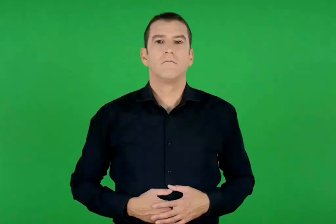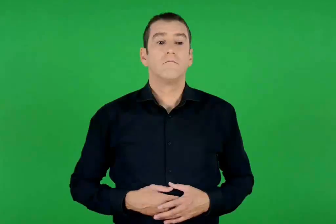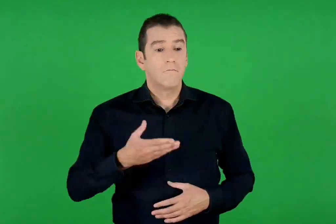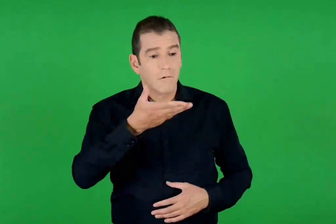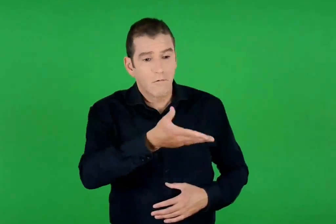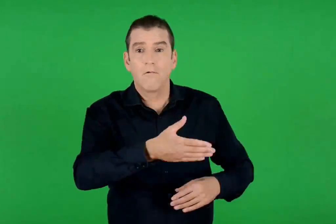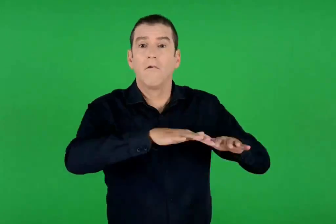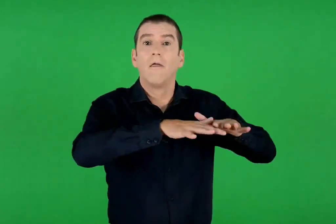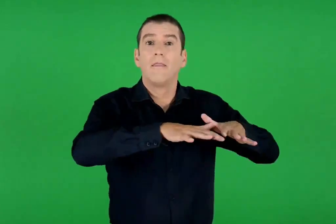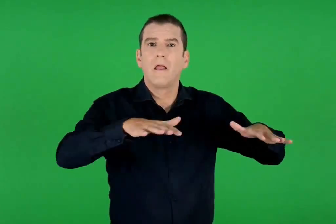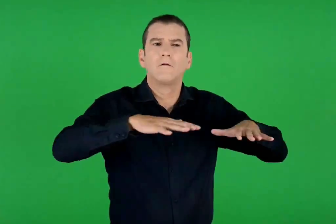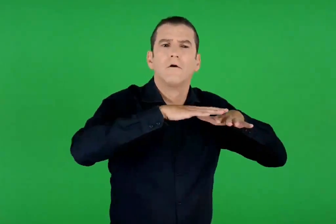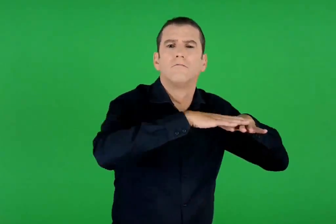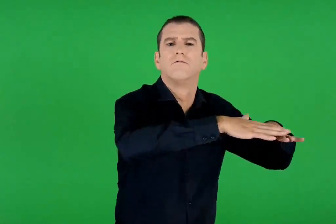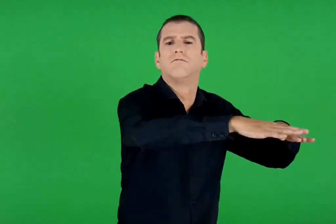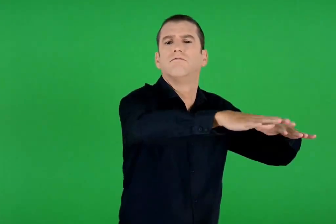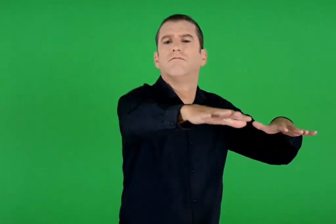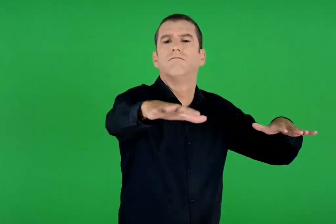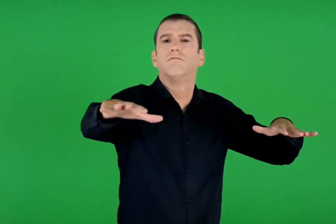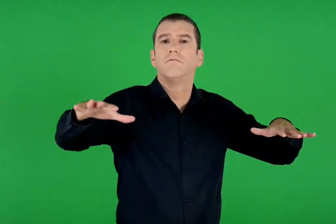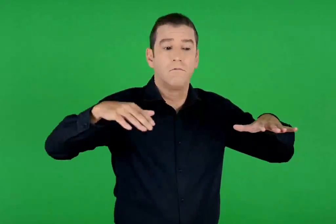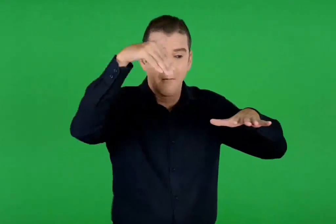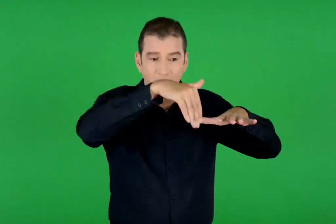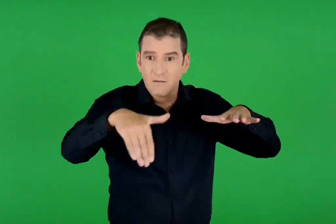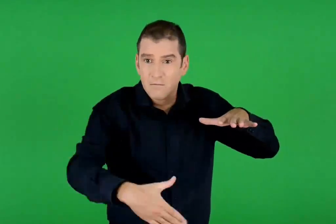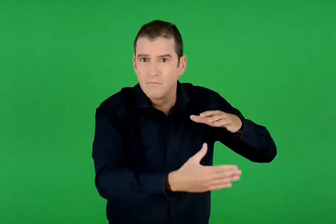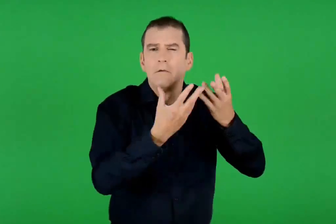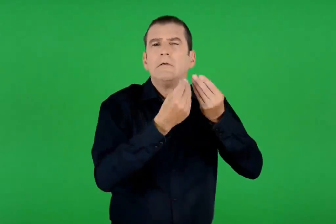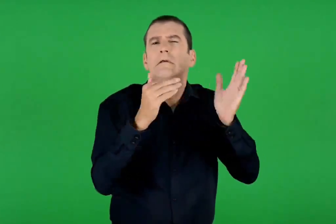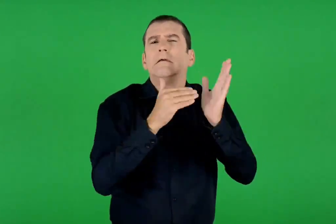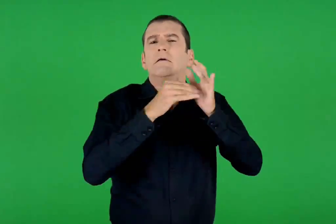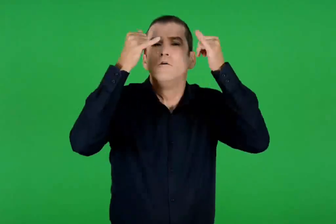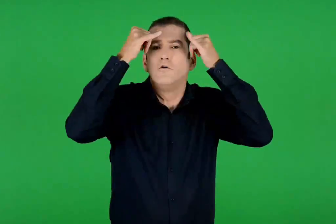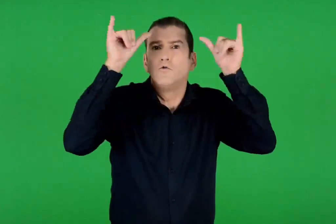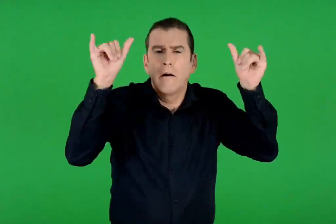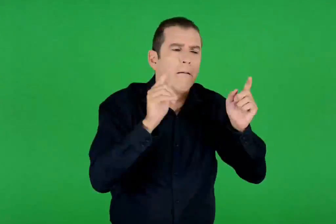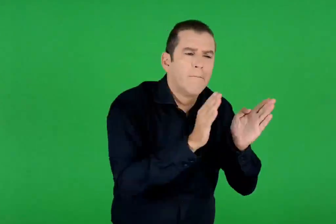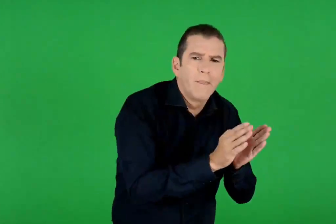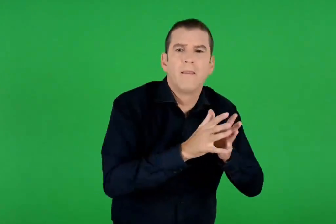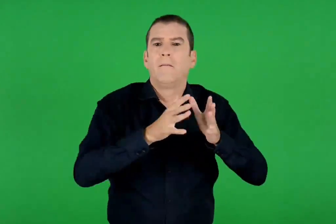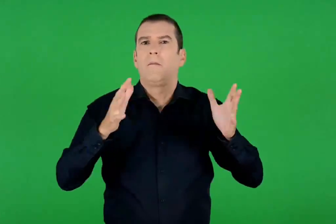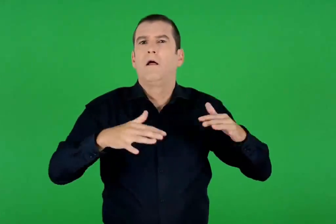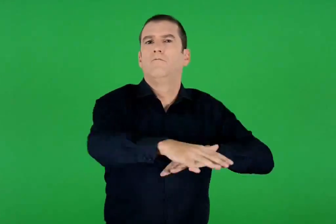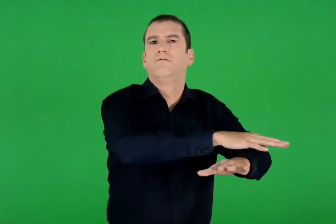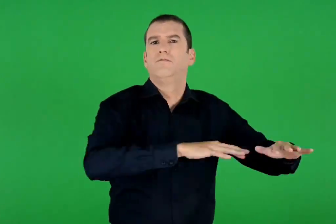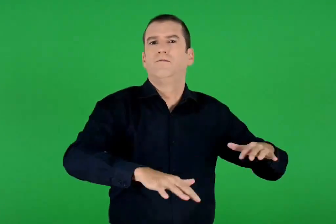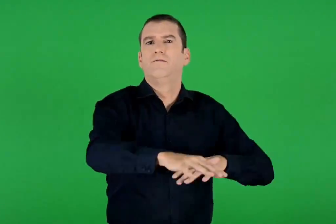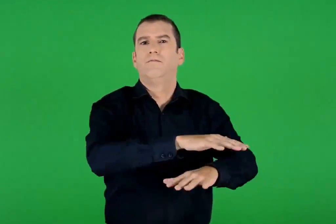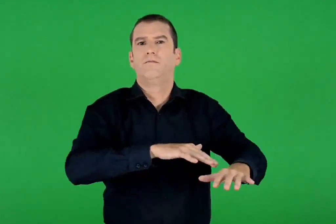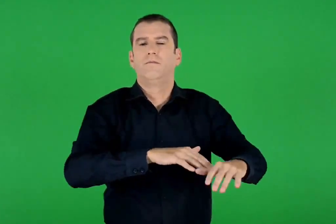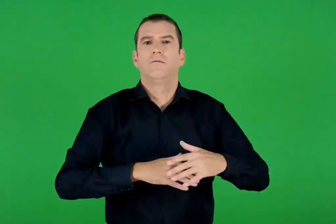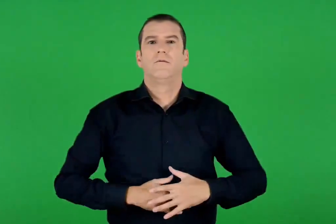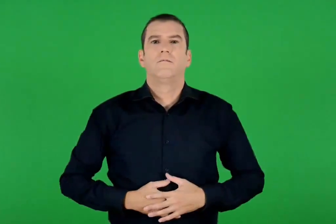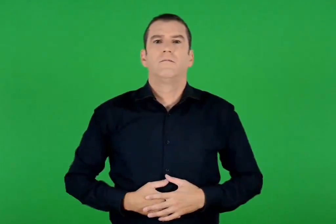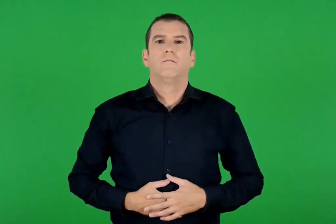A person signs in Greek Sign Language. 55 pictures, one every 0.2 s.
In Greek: να , η μεγάλη κι η πλατιά η θάλασσα· εκεί μέσα κινούνται αναρίθμητα ζώα , μικρά όπως και μεγάλα
